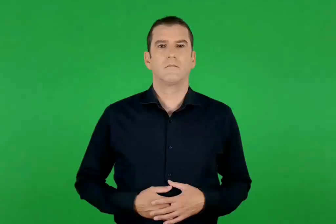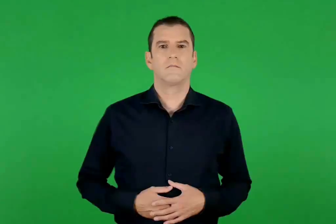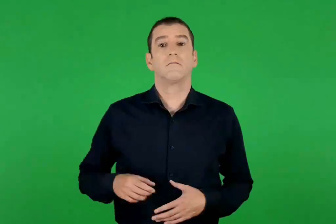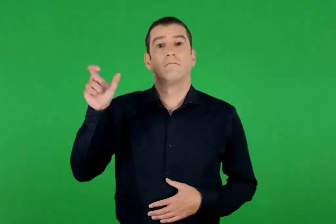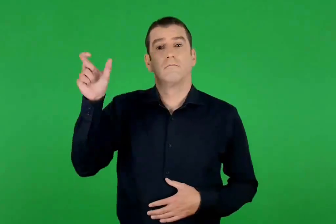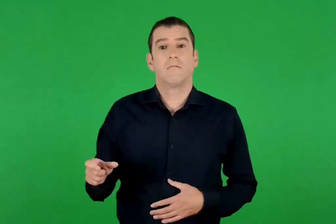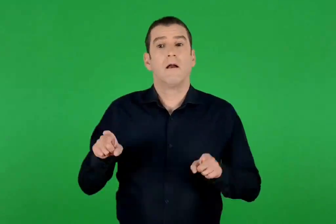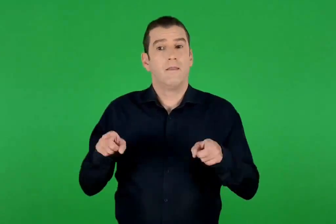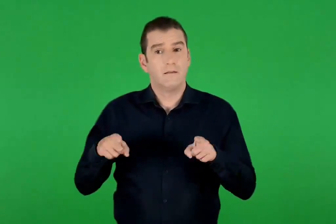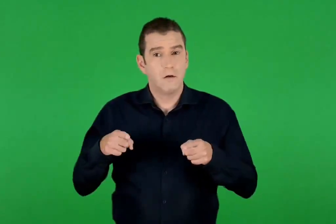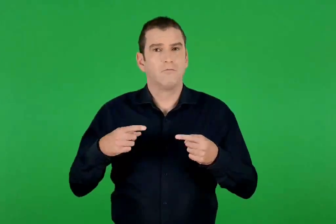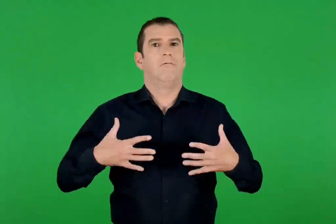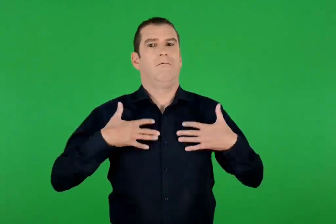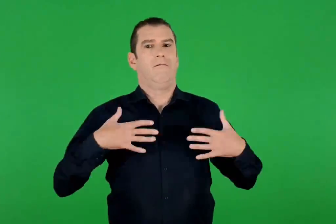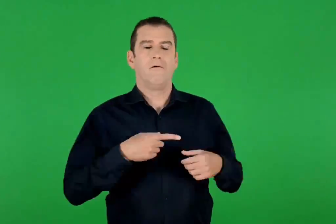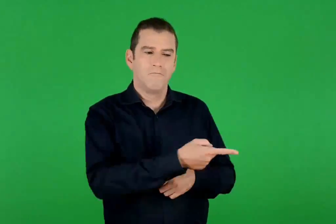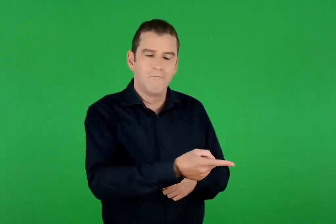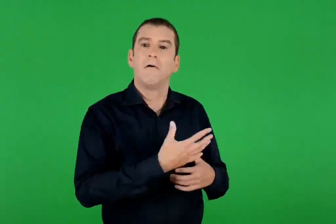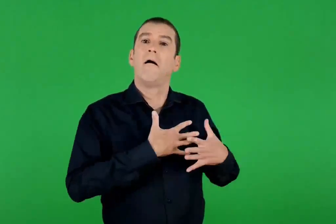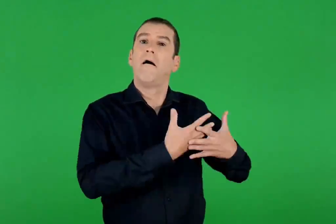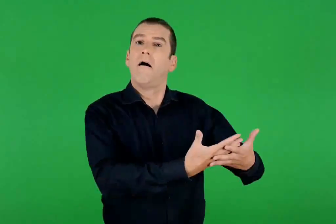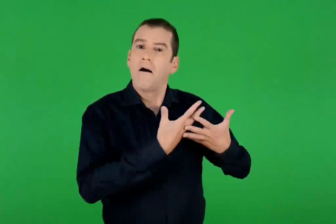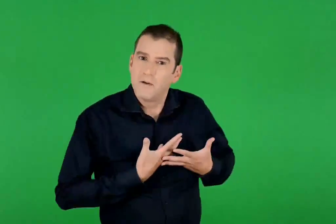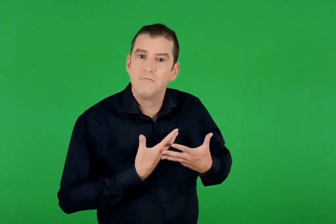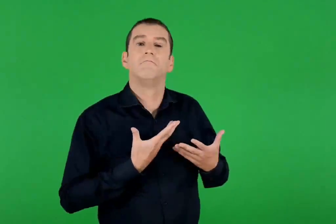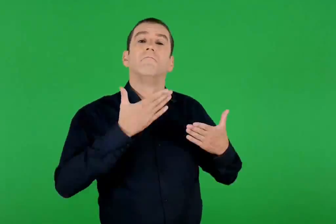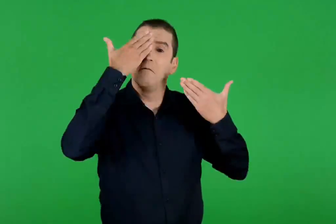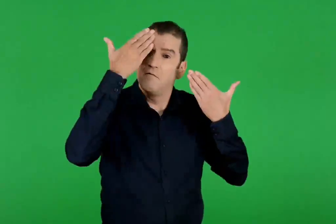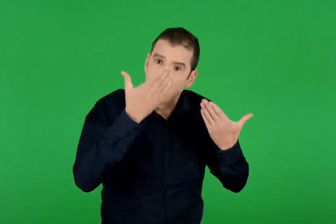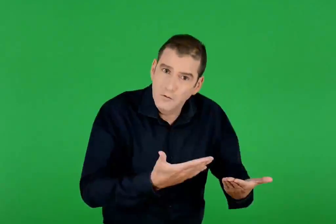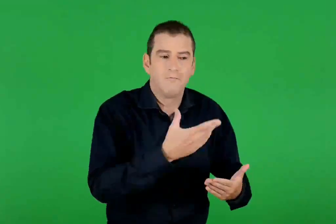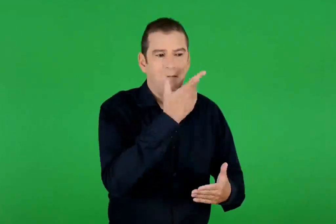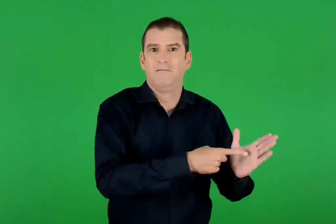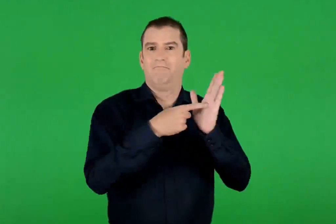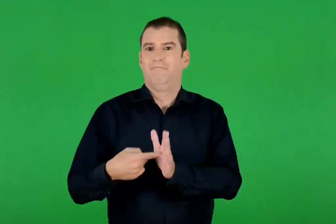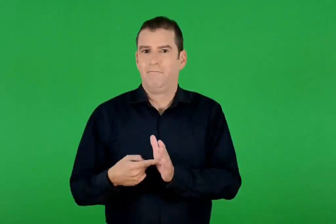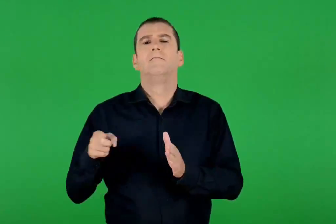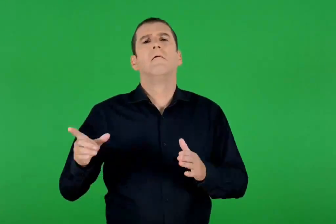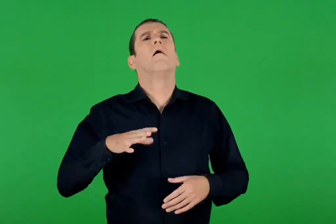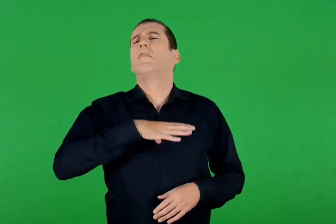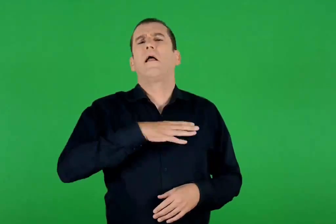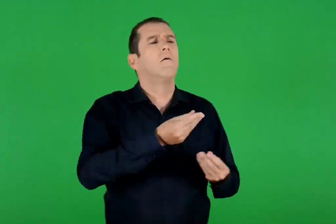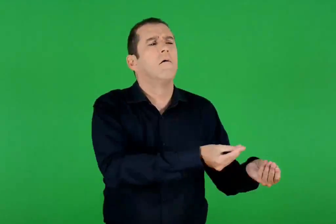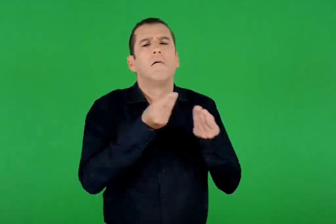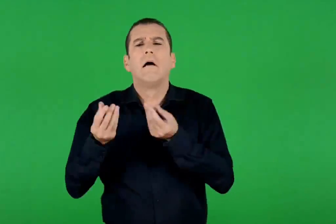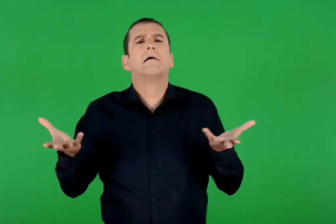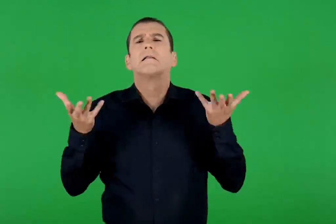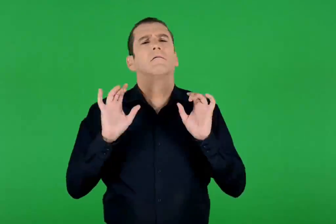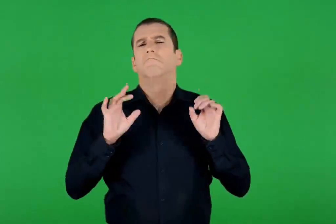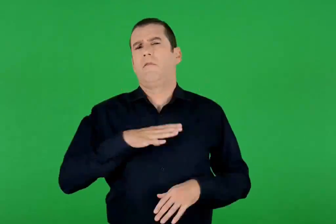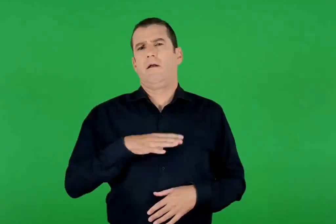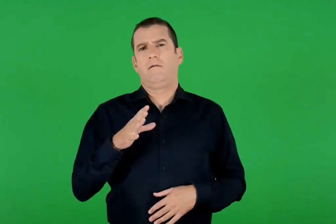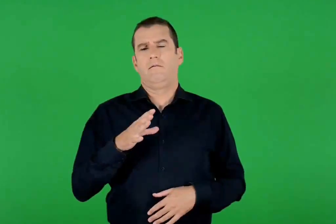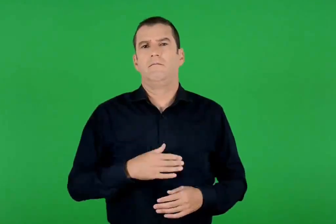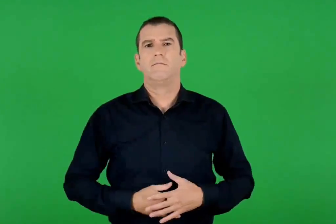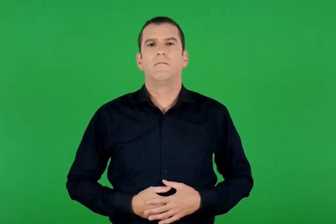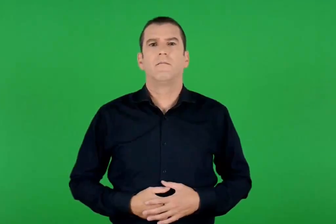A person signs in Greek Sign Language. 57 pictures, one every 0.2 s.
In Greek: ο δάσκαλος χάρηκε με την αγάπη και την ευγνωμοσύνη που του έδειξαν οι μαθητές του , δεν περίμενε να του δώσουν τίποτε παραπάνω
